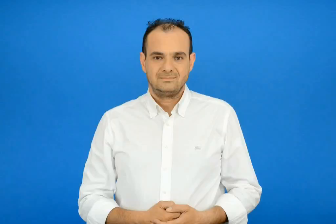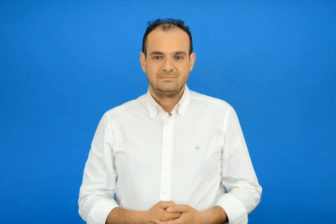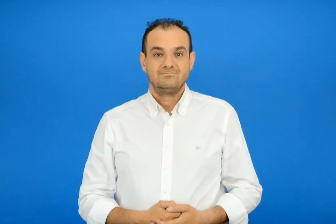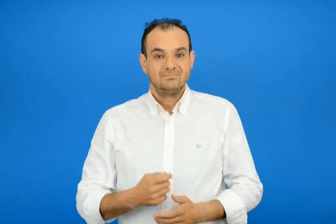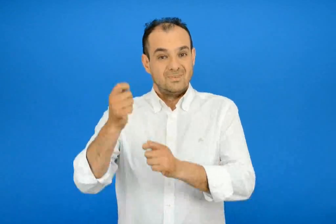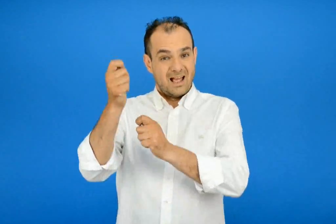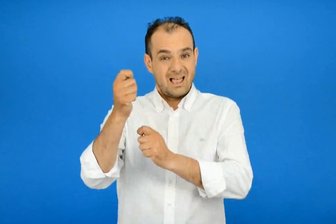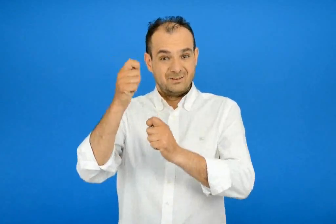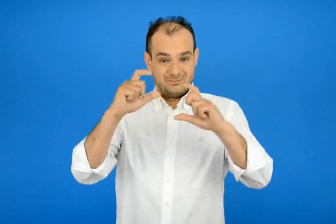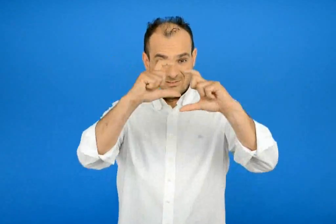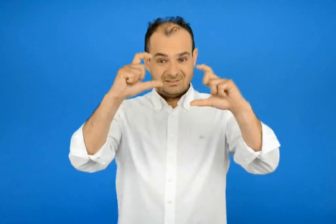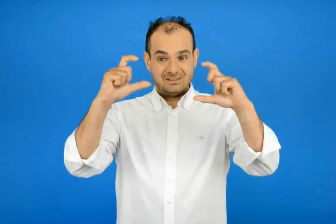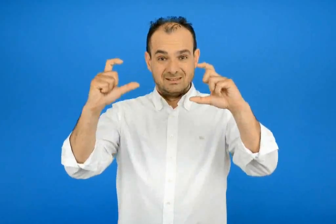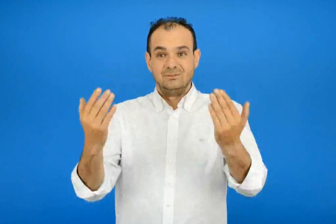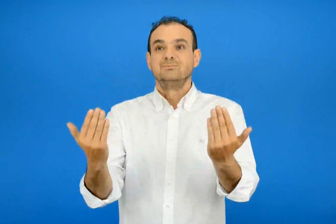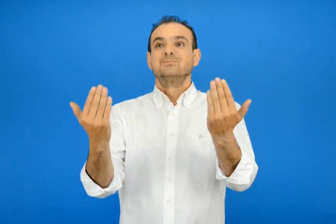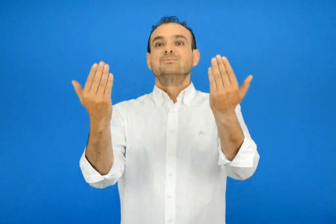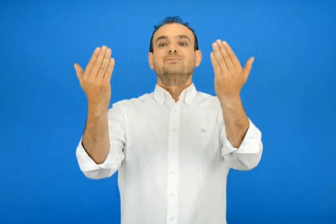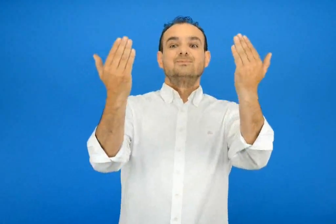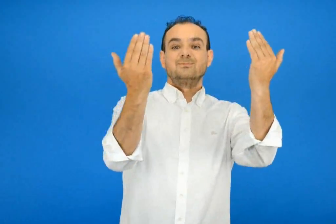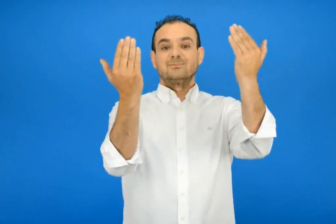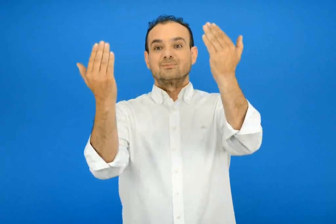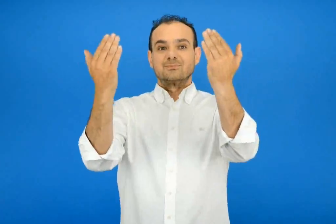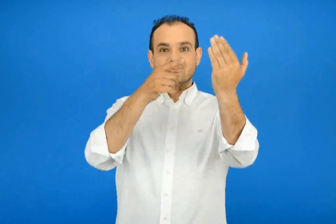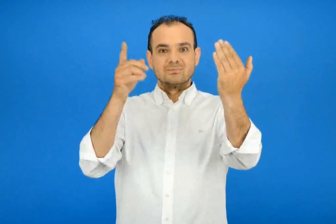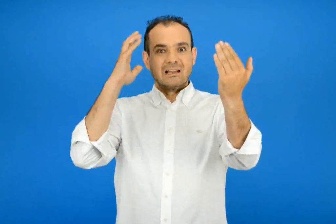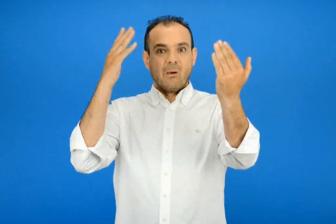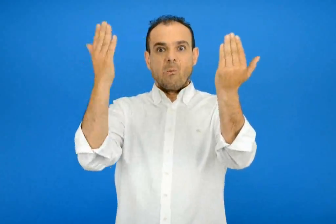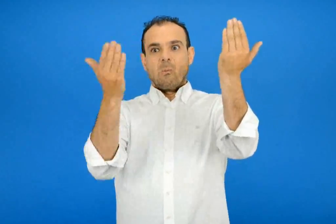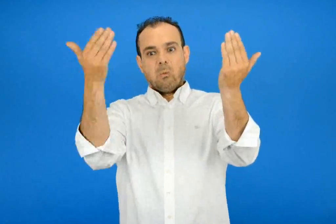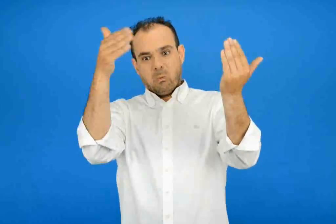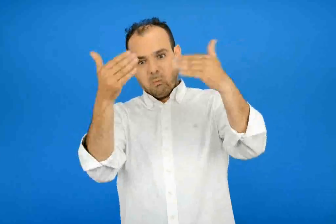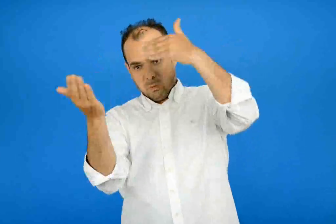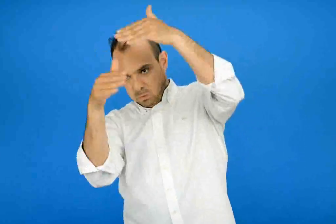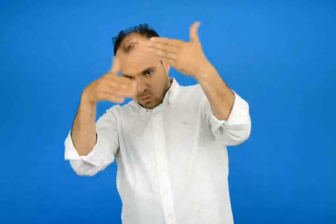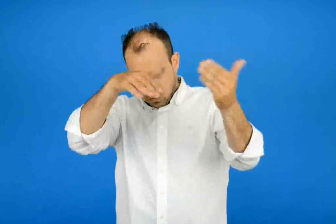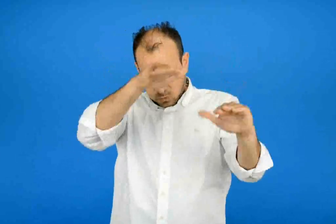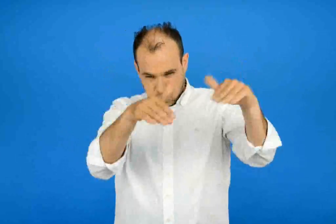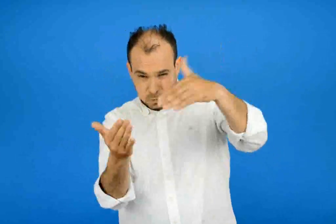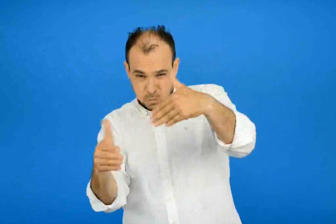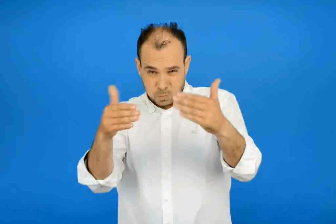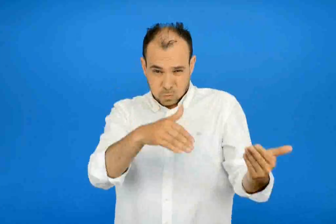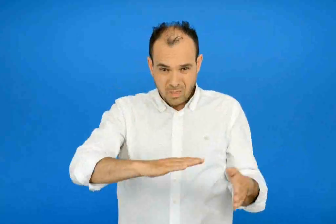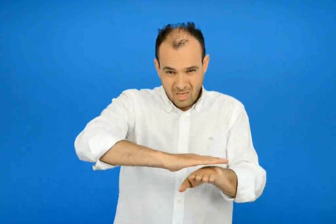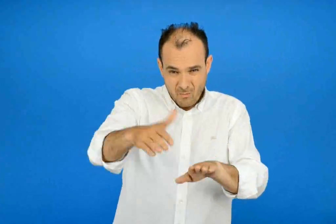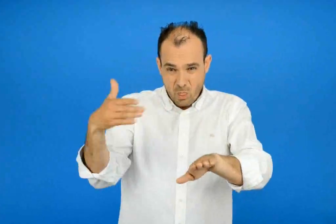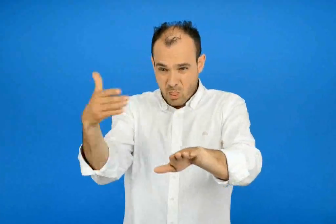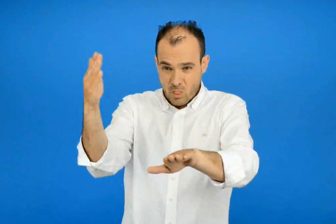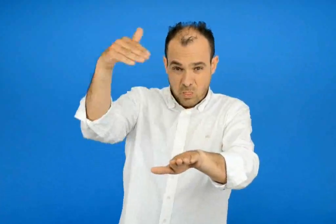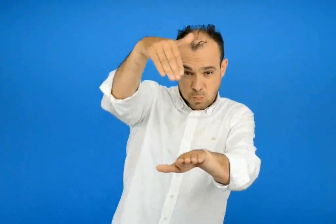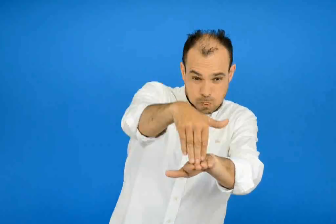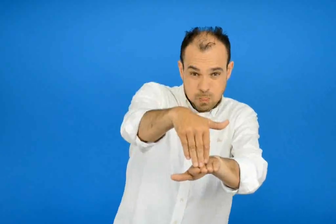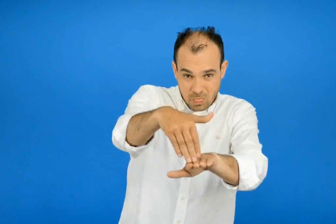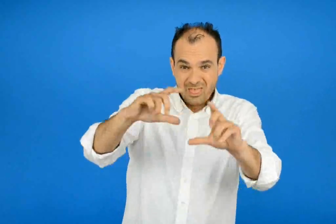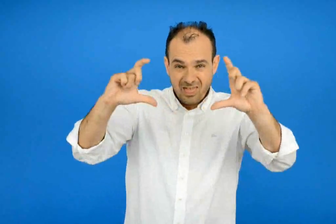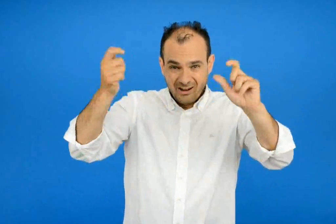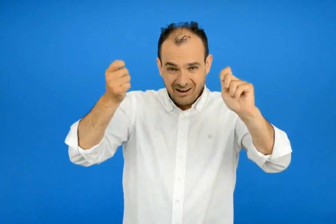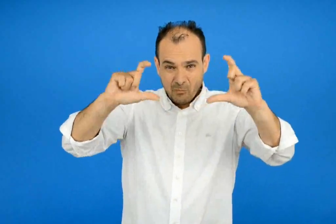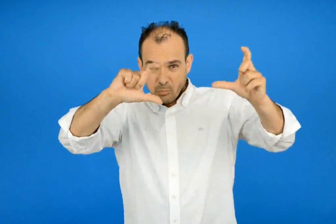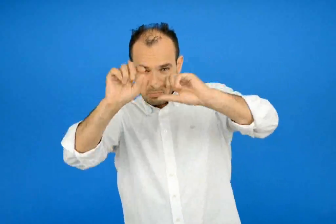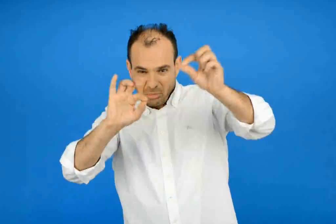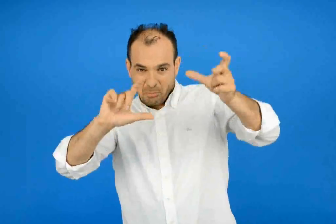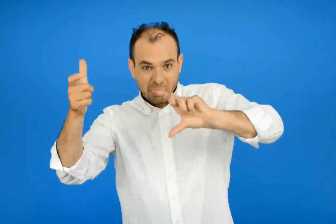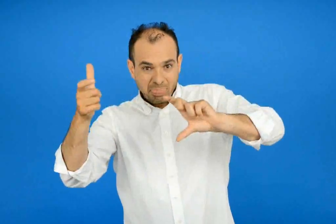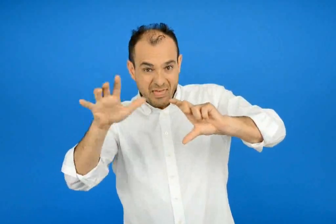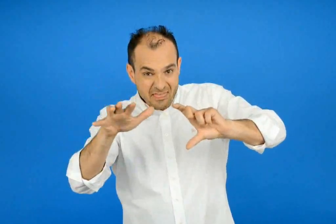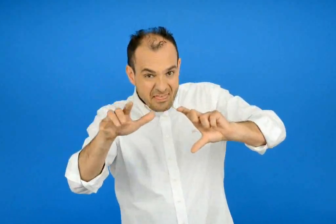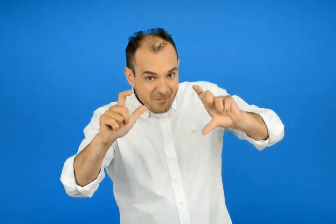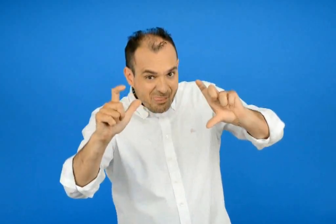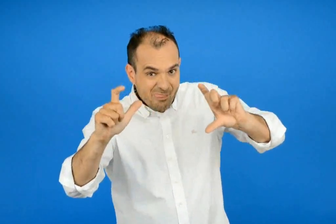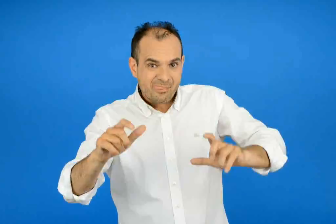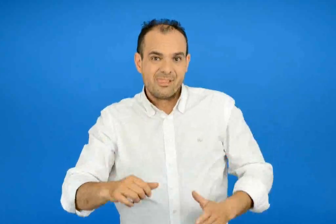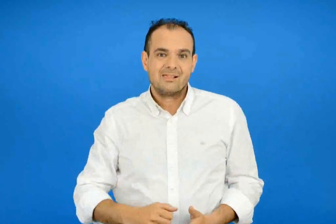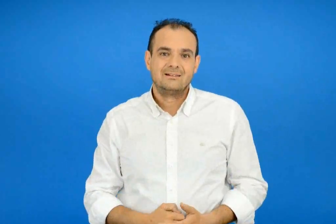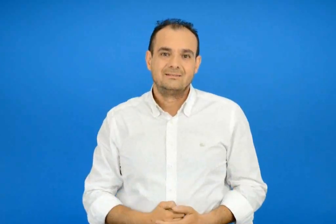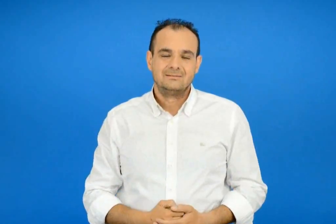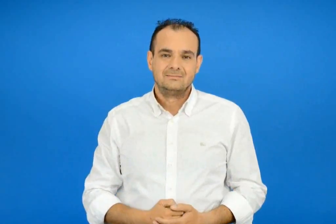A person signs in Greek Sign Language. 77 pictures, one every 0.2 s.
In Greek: όμως αντί να πάνε προς τα πάνω κάνουν τρέλες τούμπες και προσγειώνονται στο έδαφος κοντεύουν να σχιστού
